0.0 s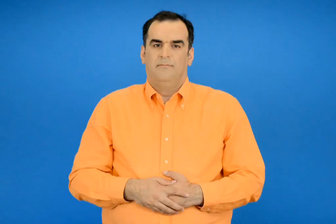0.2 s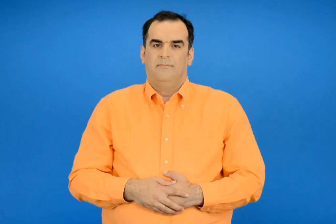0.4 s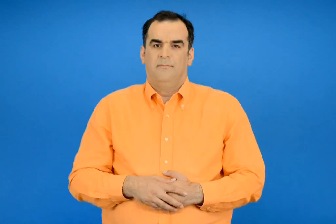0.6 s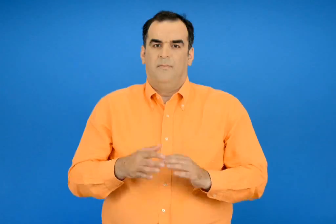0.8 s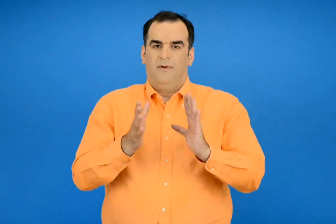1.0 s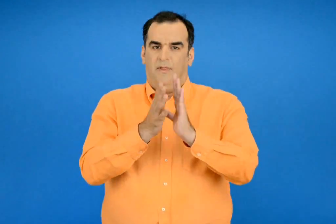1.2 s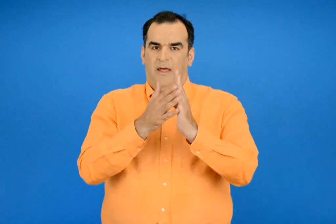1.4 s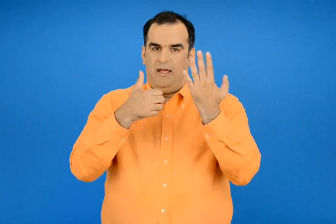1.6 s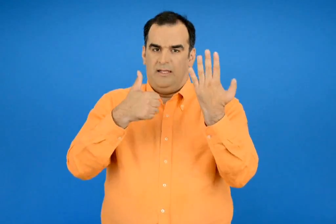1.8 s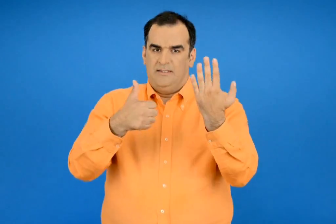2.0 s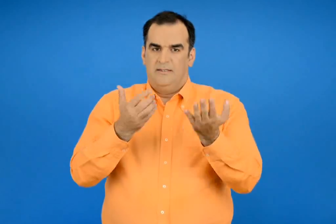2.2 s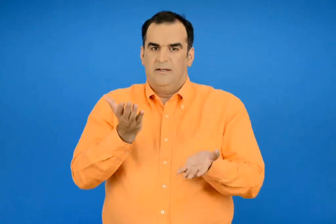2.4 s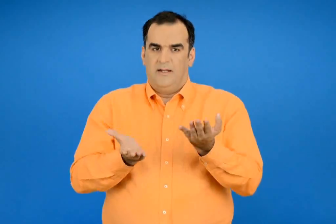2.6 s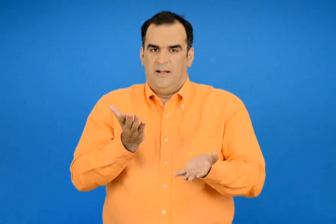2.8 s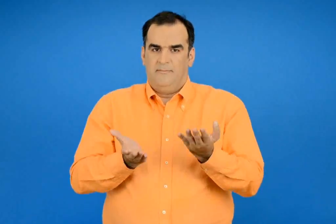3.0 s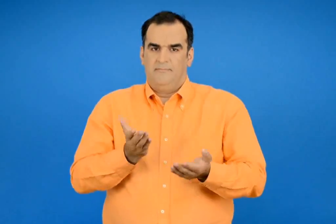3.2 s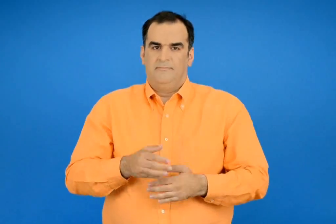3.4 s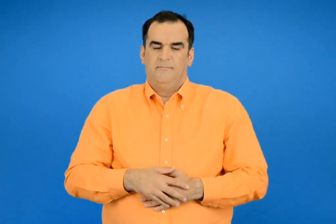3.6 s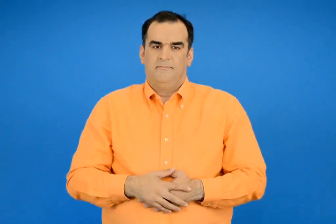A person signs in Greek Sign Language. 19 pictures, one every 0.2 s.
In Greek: 16 κιλά
